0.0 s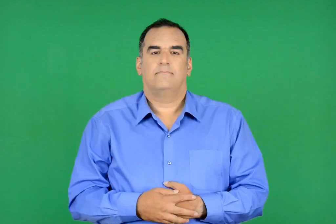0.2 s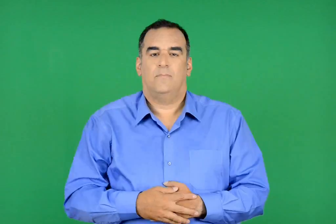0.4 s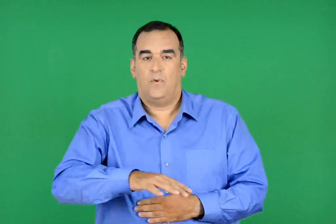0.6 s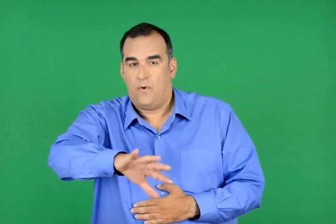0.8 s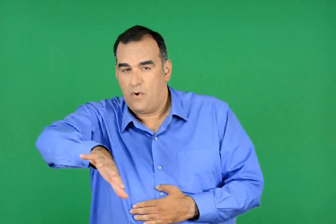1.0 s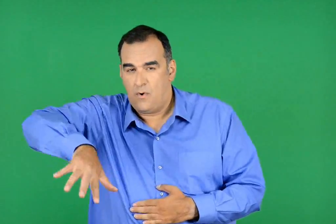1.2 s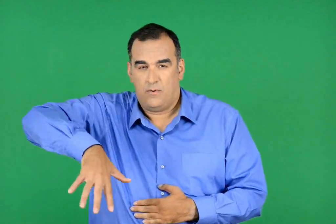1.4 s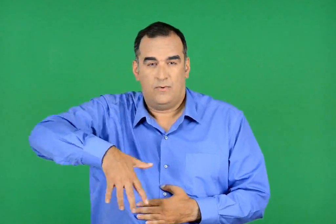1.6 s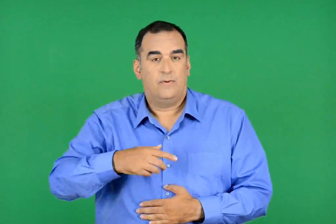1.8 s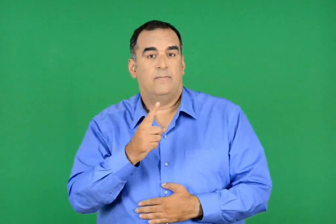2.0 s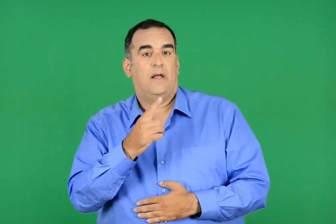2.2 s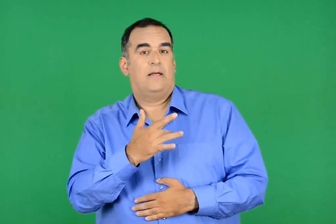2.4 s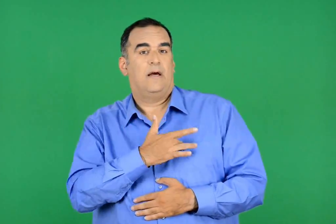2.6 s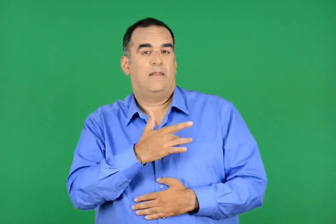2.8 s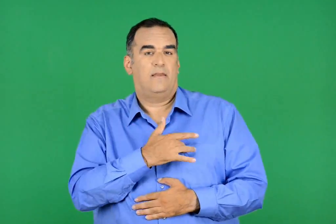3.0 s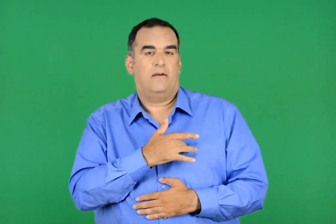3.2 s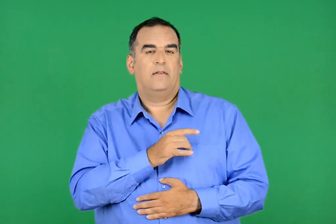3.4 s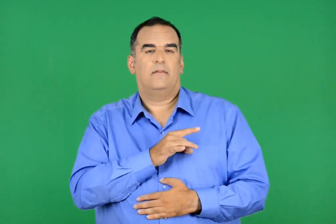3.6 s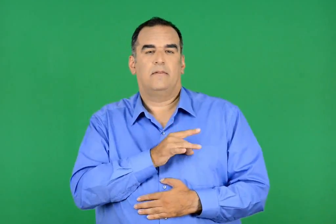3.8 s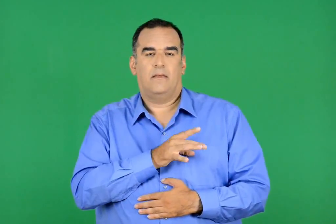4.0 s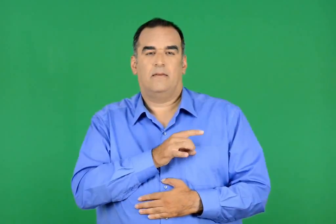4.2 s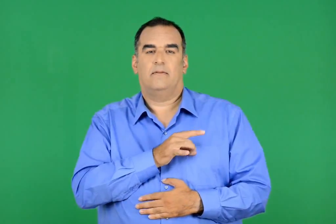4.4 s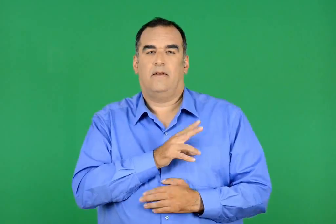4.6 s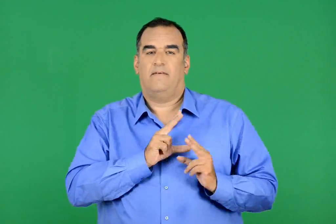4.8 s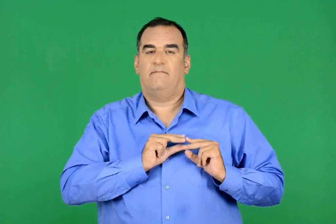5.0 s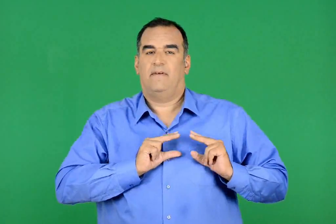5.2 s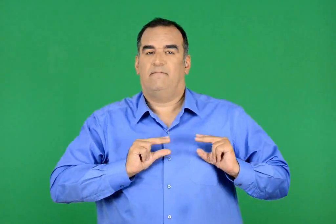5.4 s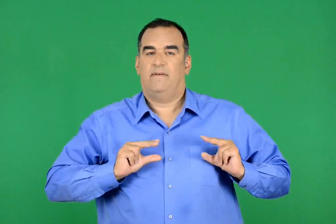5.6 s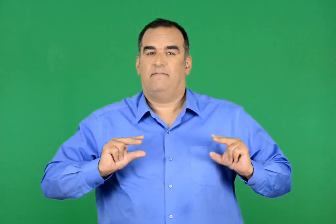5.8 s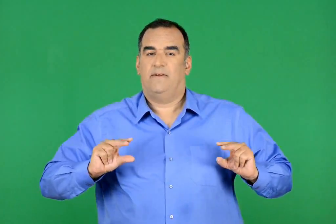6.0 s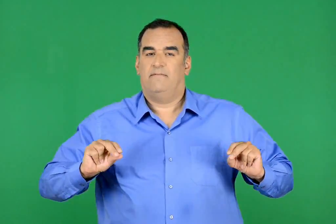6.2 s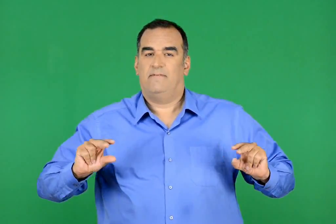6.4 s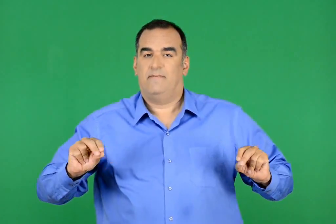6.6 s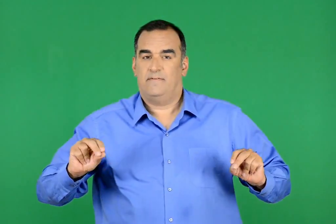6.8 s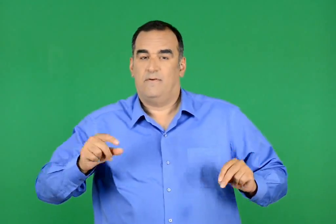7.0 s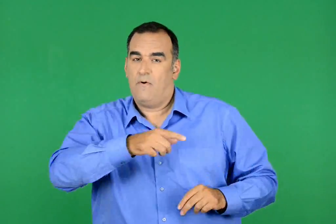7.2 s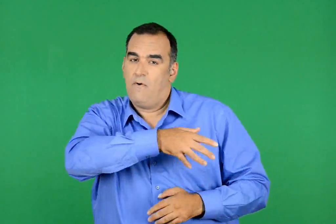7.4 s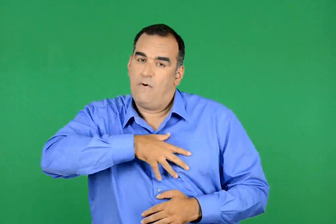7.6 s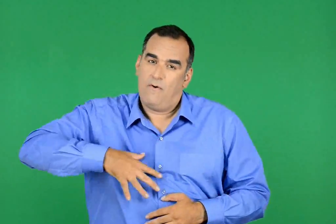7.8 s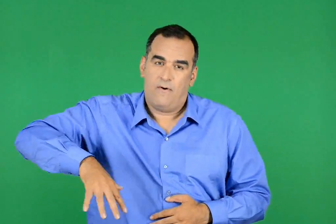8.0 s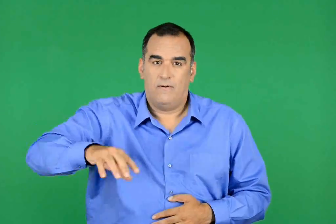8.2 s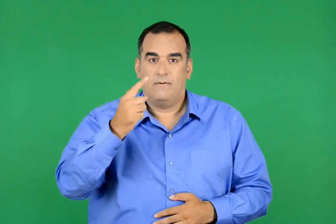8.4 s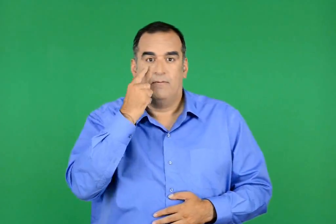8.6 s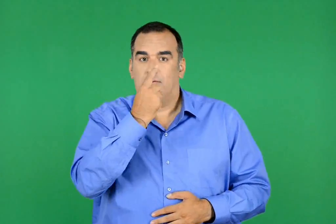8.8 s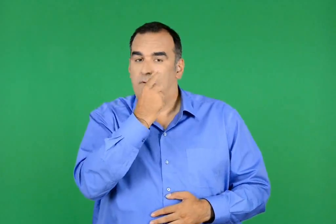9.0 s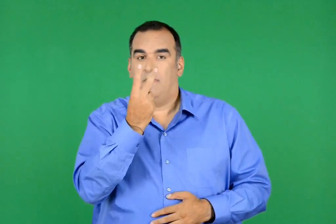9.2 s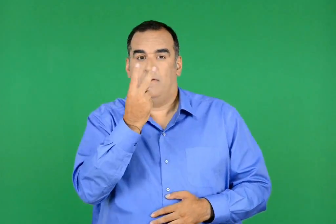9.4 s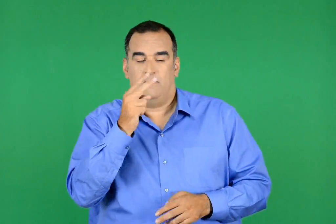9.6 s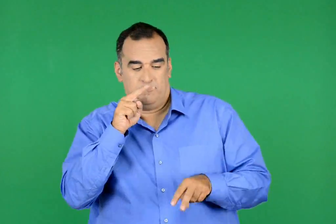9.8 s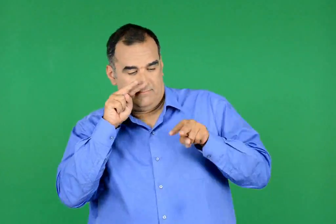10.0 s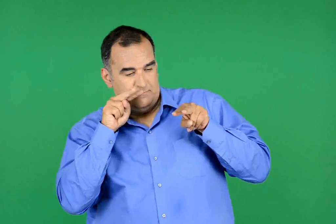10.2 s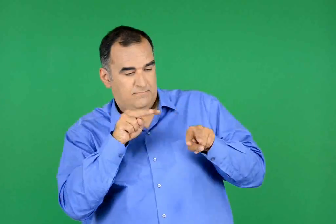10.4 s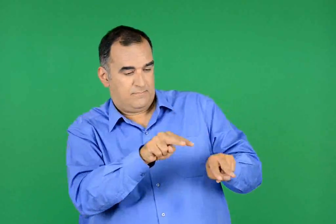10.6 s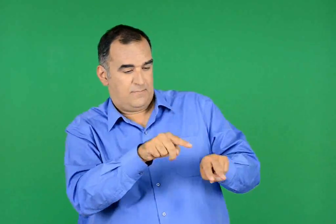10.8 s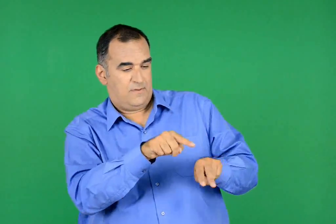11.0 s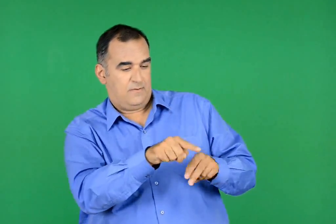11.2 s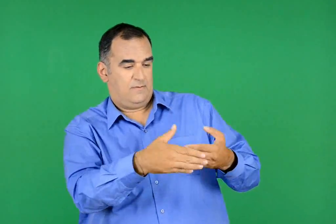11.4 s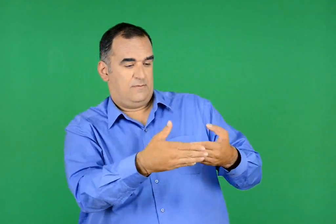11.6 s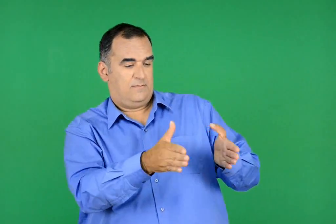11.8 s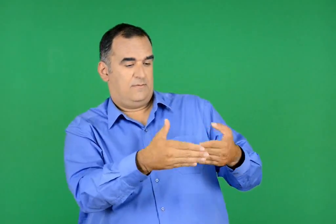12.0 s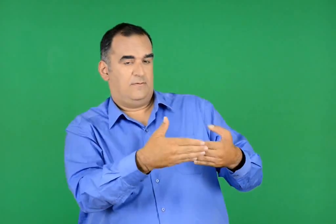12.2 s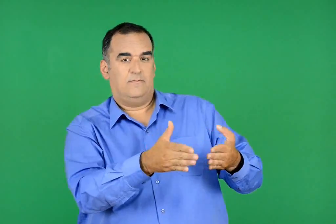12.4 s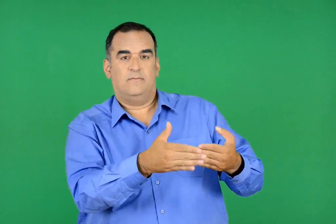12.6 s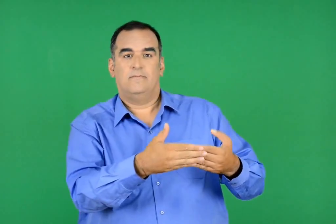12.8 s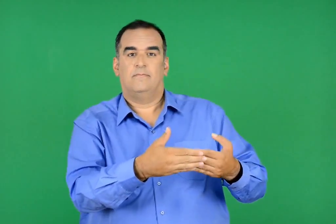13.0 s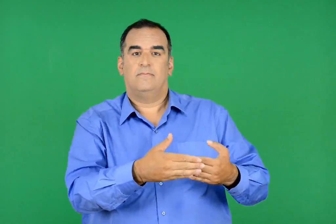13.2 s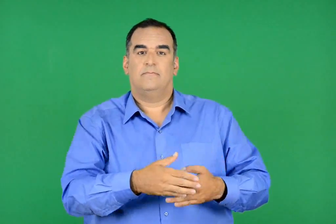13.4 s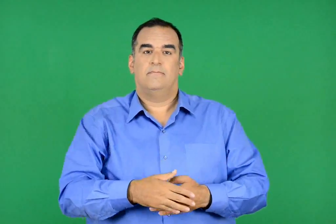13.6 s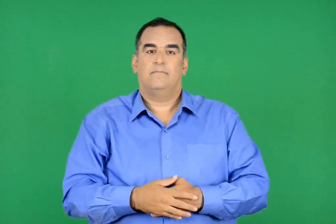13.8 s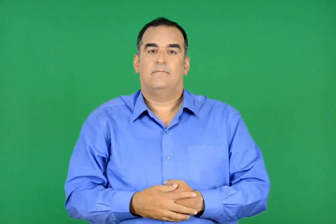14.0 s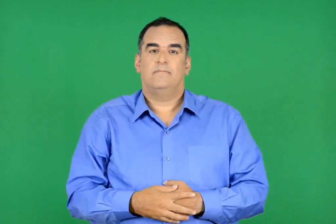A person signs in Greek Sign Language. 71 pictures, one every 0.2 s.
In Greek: με µαι καρδιά να ανασαίνει στον ίδιο ρυθμό. με δυο µάτια να βλέπουν προς την είσοδο
